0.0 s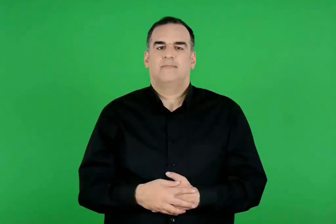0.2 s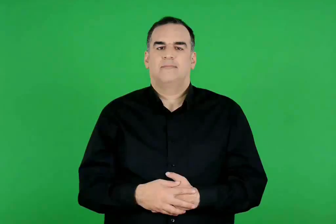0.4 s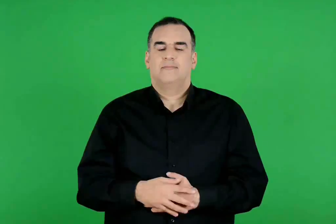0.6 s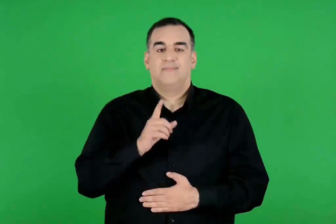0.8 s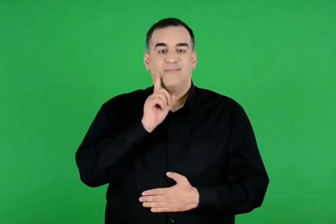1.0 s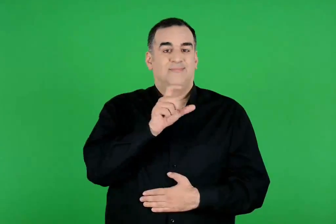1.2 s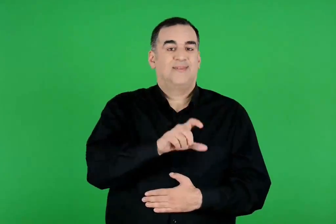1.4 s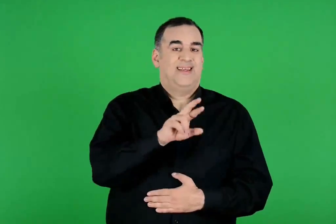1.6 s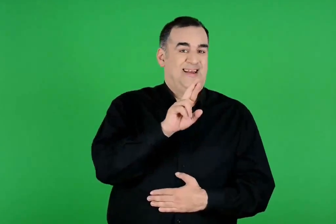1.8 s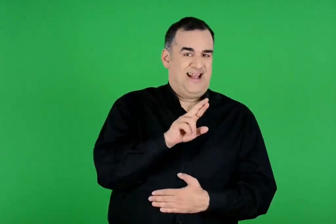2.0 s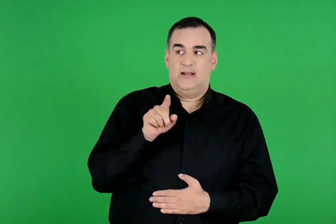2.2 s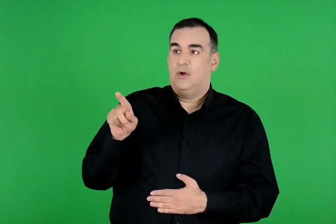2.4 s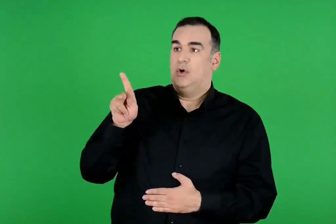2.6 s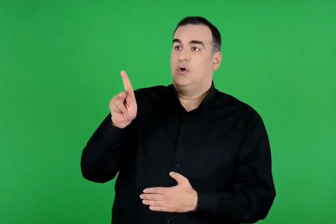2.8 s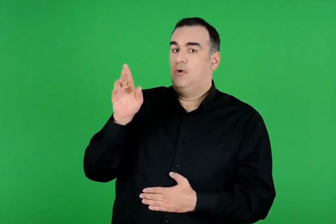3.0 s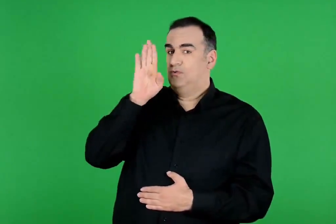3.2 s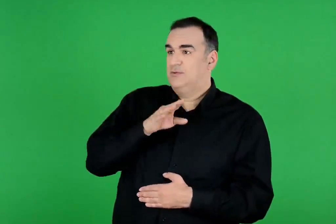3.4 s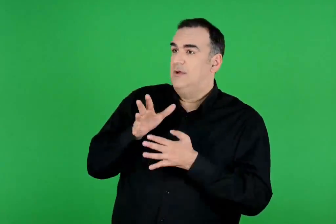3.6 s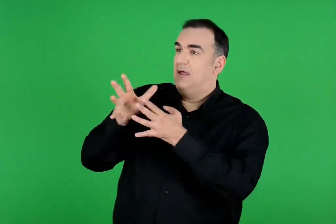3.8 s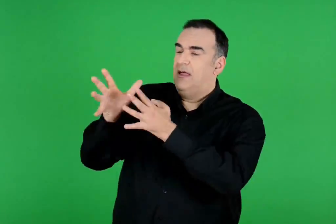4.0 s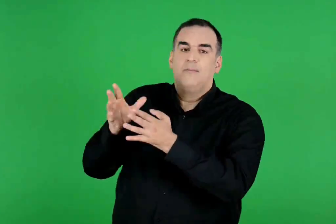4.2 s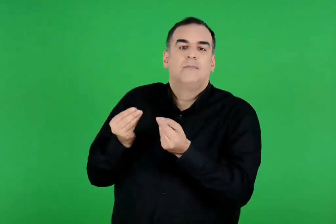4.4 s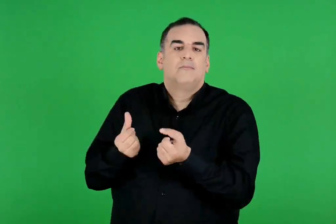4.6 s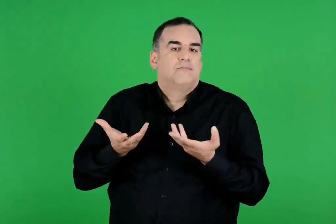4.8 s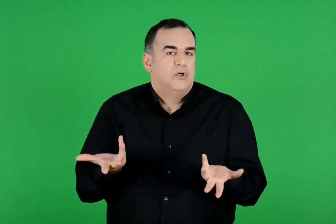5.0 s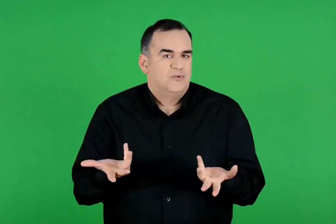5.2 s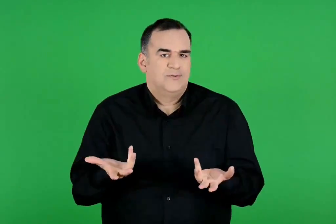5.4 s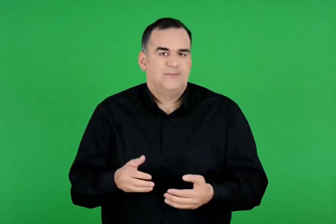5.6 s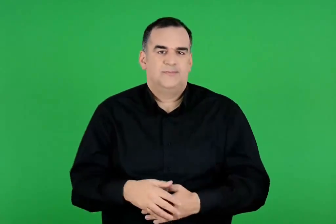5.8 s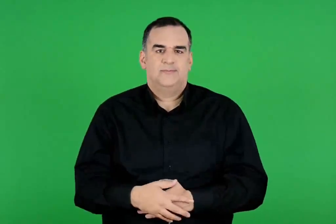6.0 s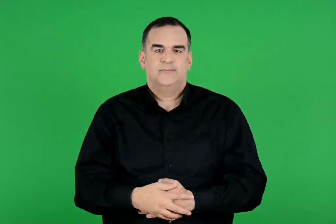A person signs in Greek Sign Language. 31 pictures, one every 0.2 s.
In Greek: με ποιο τρόπο η ρέα ξεγέλασε τον κρόνο ;
